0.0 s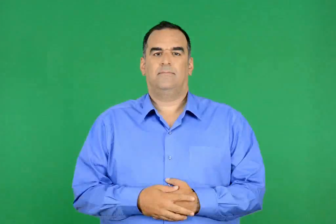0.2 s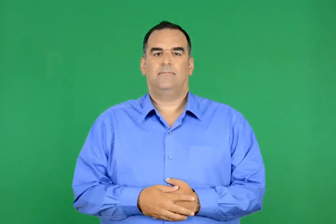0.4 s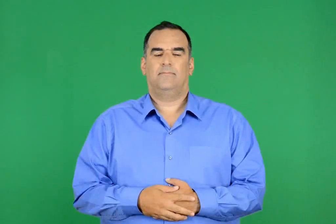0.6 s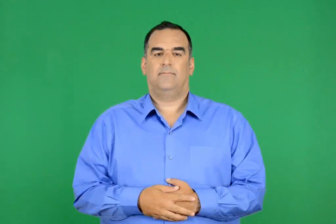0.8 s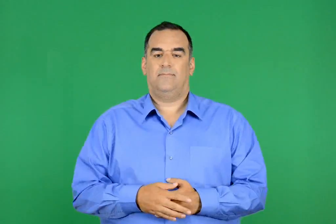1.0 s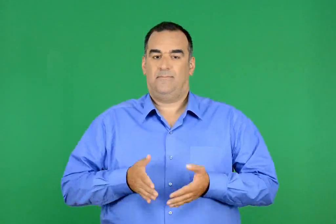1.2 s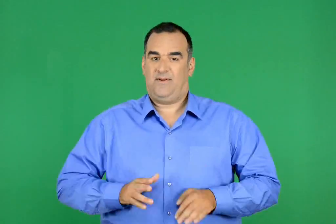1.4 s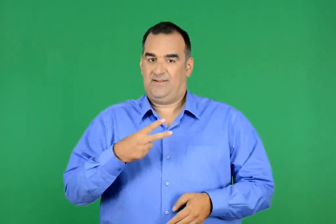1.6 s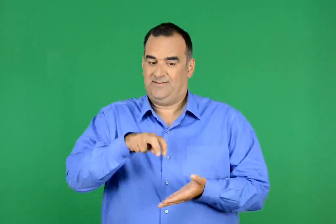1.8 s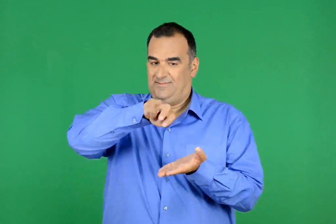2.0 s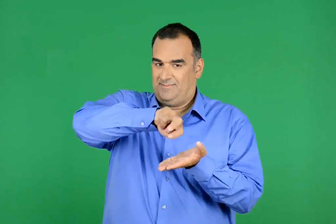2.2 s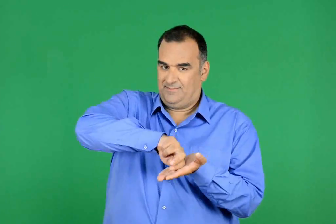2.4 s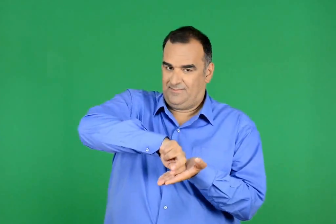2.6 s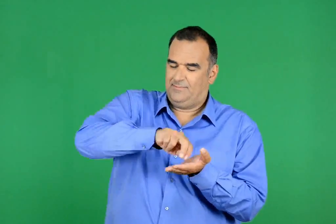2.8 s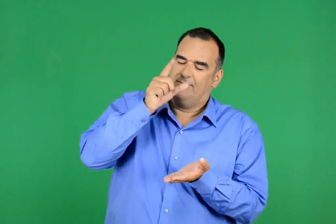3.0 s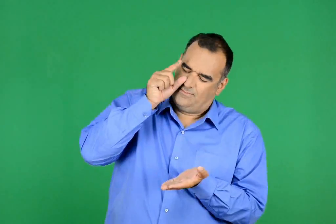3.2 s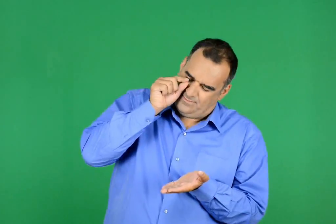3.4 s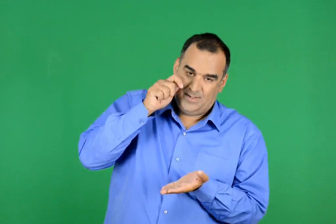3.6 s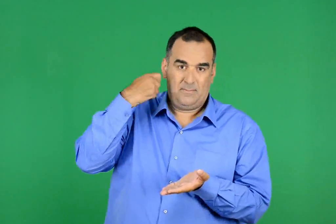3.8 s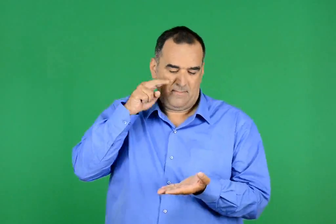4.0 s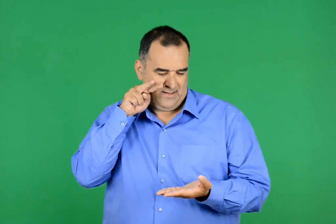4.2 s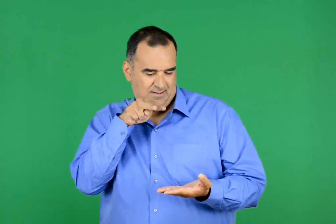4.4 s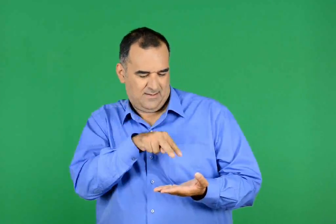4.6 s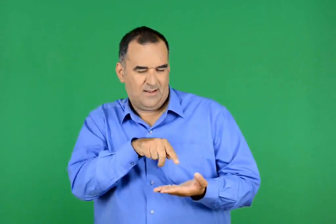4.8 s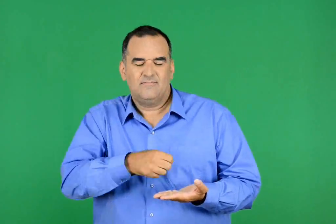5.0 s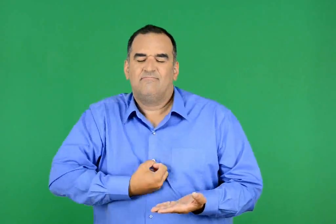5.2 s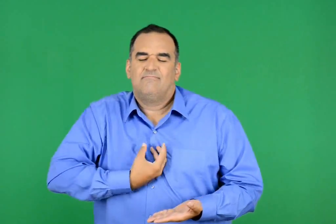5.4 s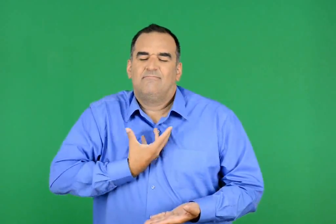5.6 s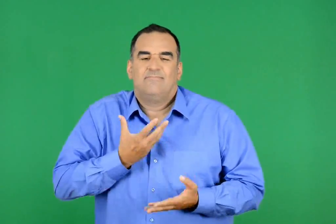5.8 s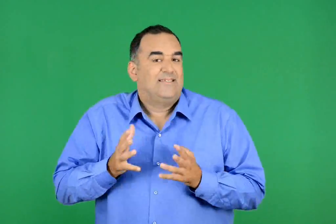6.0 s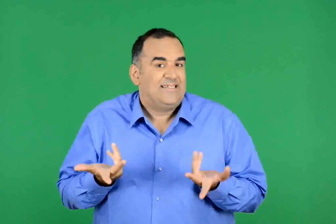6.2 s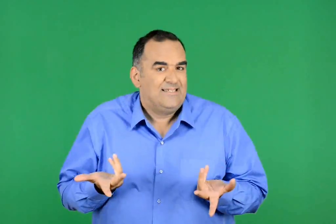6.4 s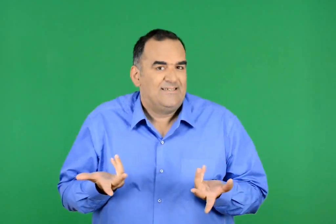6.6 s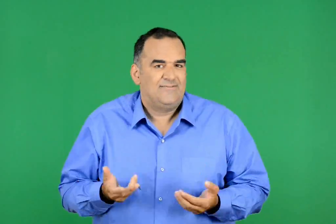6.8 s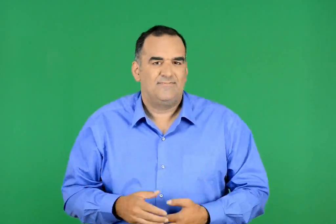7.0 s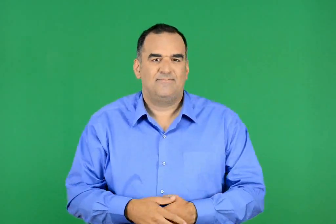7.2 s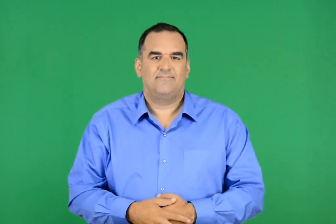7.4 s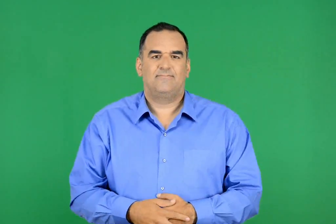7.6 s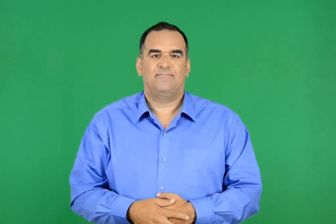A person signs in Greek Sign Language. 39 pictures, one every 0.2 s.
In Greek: ο ποιητής , για να περιγράψει τον ύπνο του παιδιού , χρησιμοποιεί εικόνες από τη φύση. μπορείτε να τις βρείτε στο κείμενο ;
